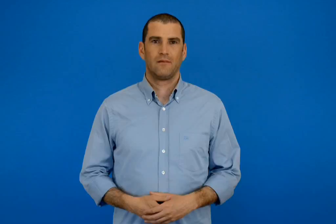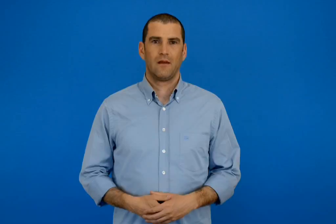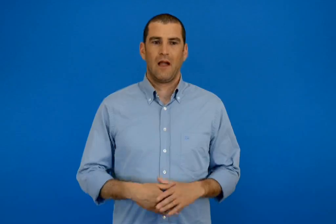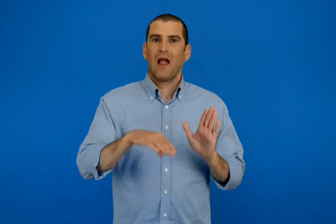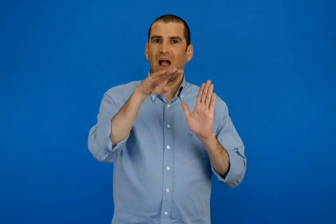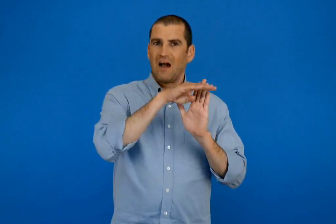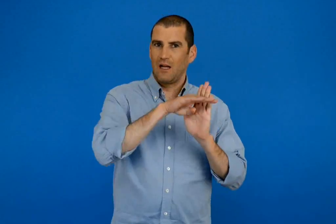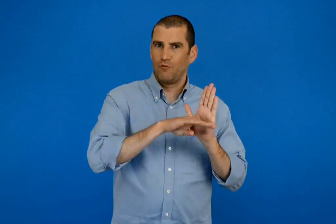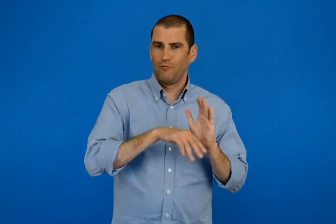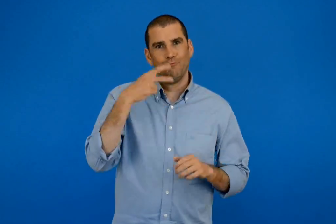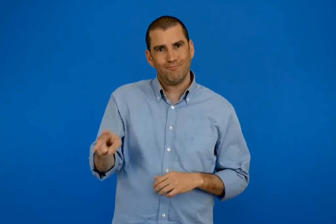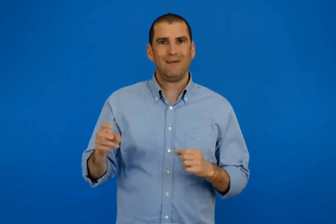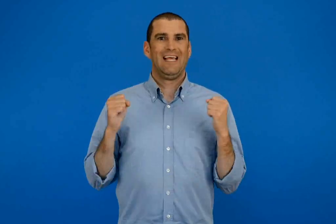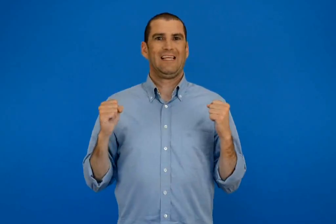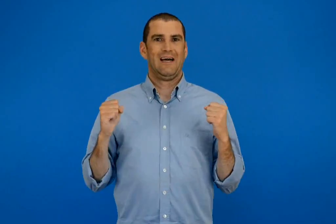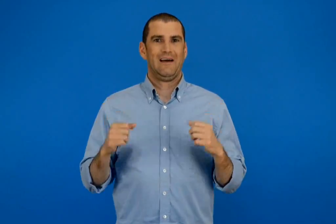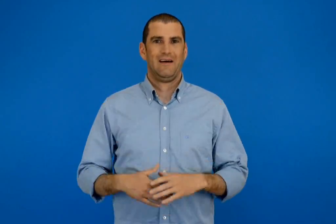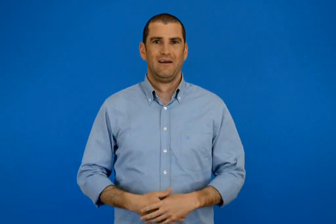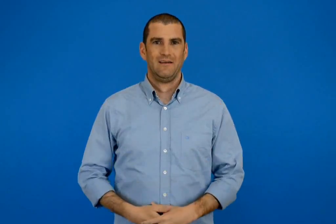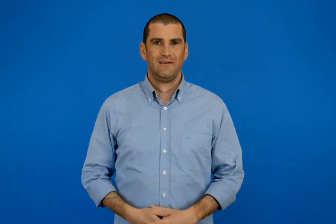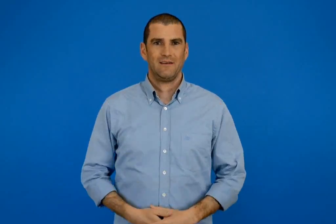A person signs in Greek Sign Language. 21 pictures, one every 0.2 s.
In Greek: ο κατάλογος της υγείας
